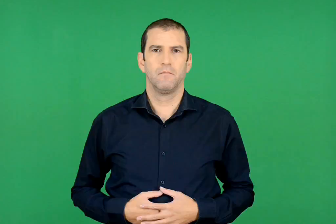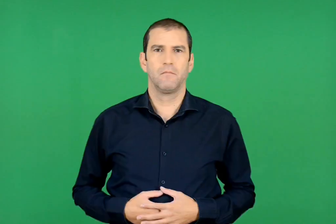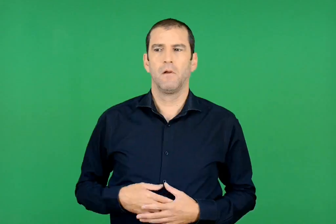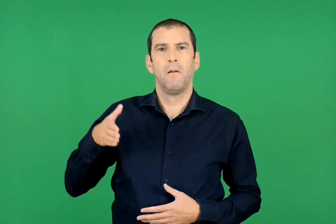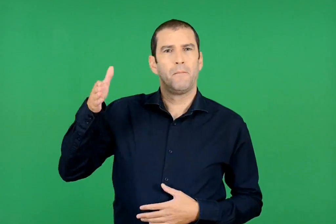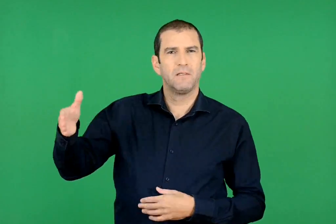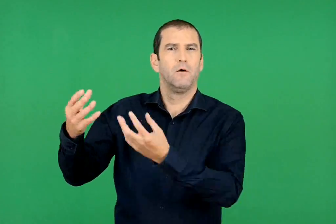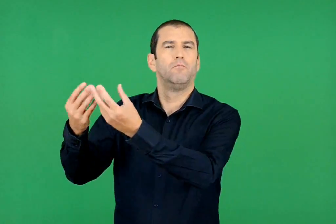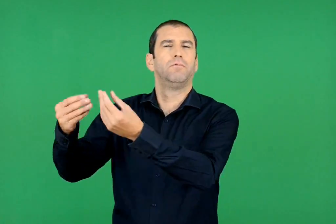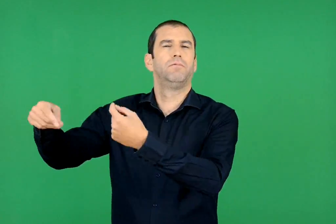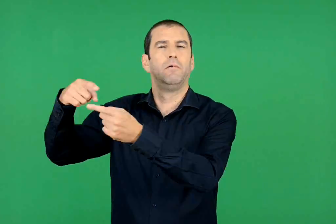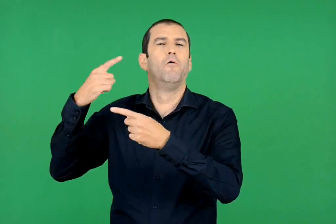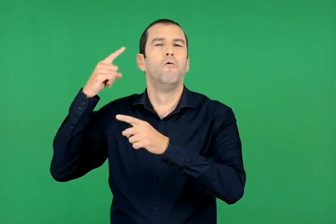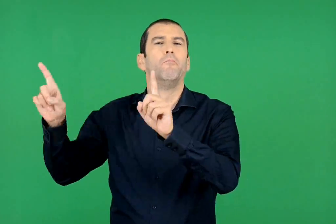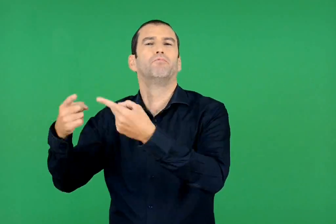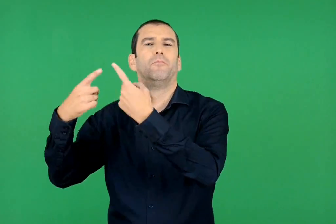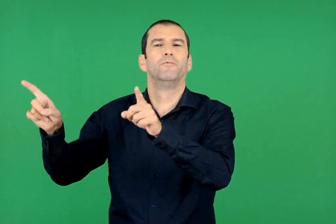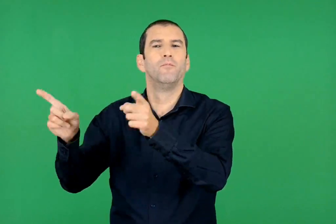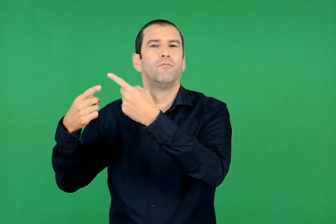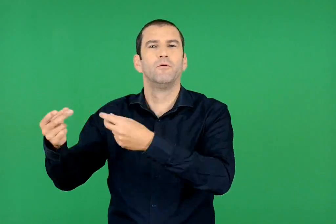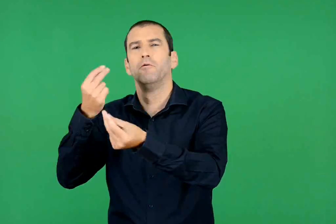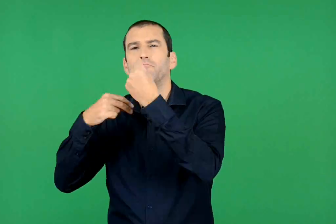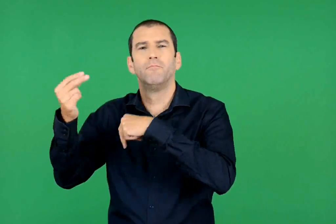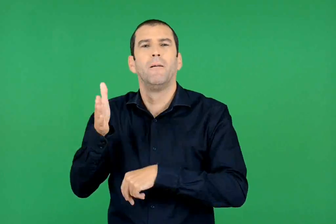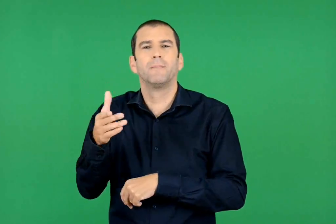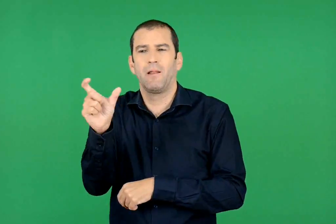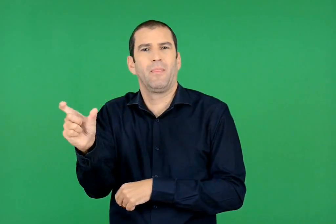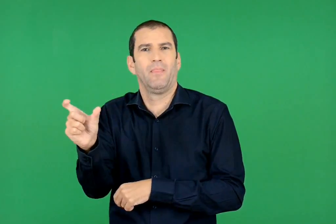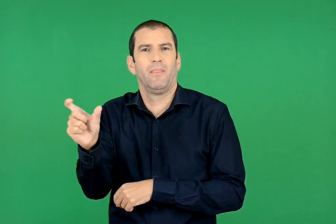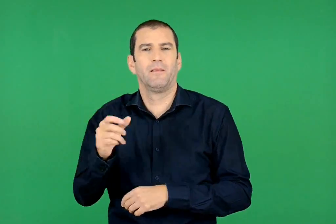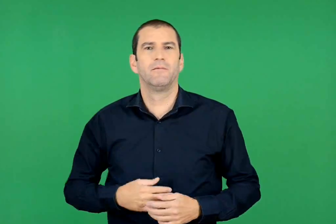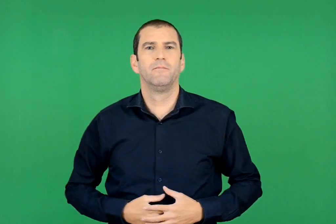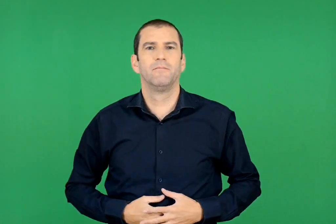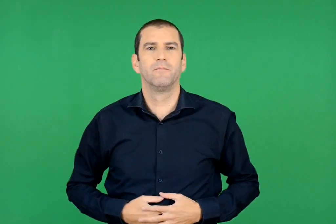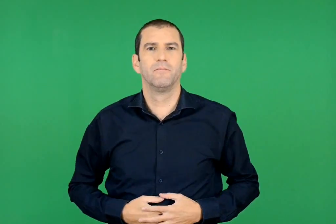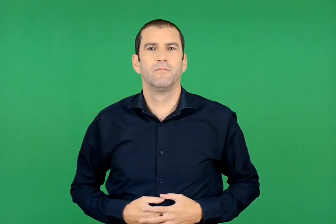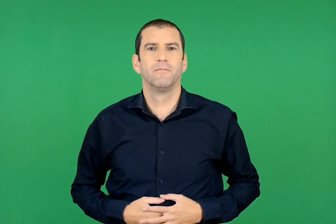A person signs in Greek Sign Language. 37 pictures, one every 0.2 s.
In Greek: μέσα άκουγαν μουσική και τρώγαν μαριδίτσα
